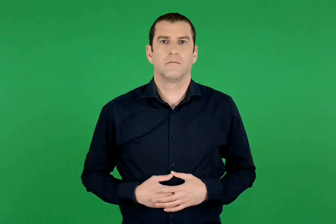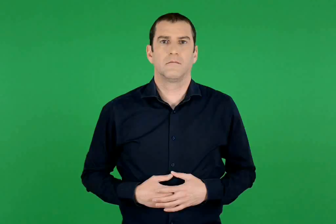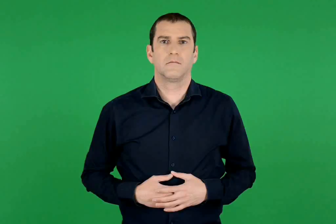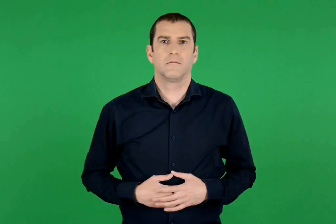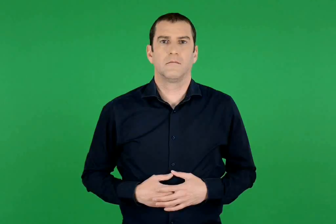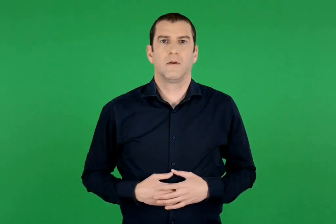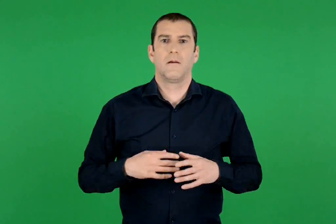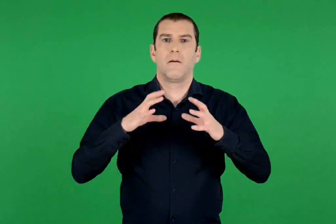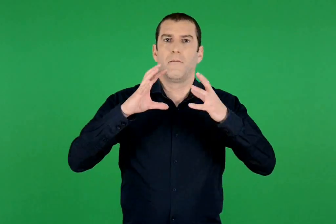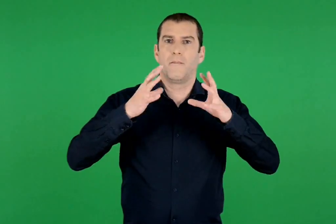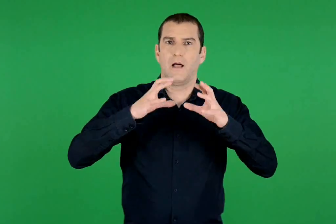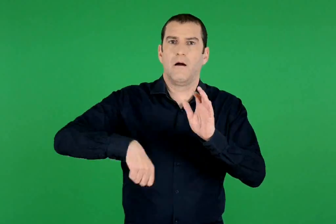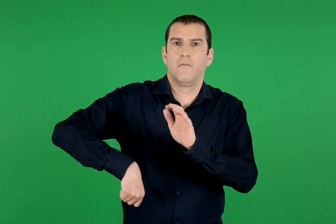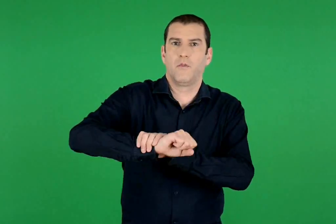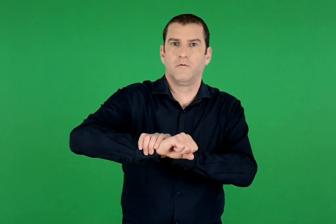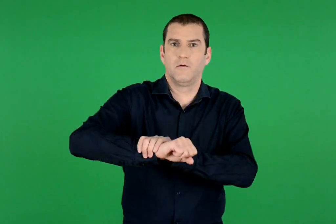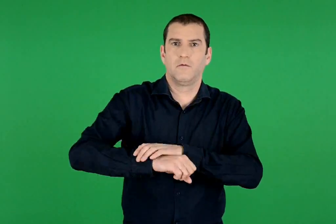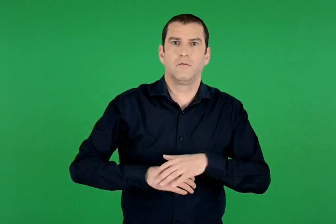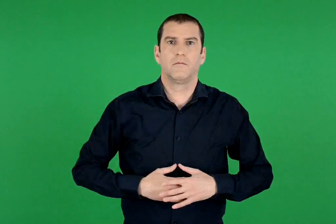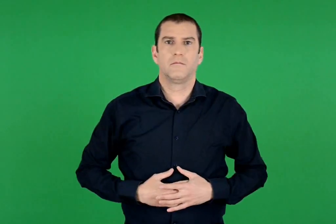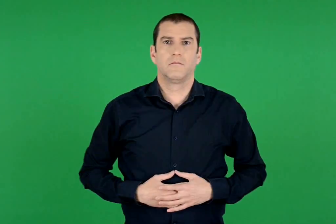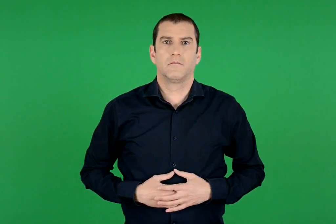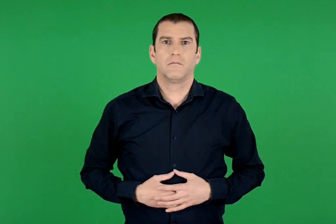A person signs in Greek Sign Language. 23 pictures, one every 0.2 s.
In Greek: μπάλα ποδοσφαίρου
